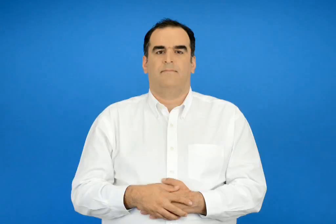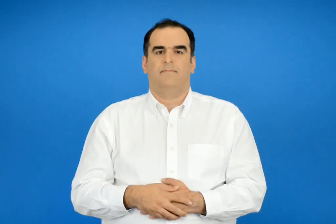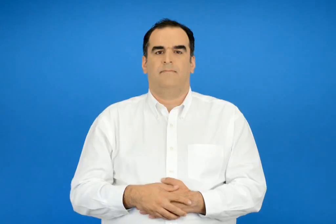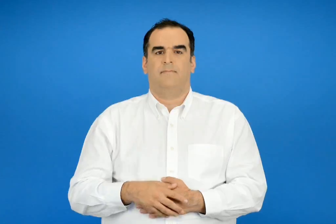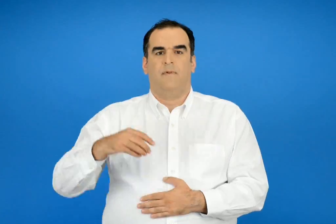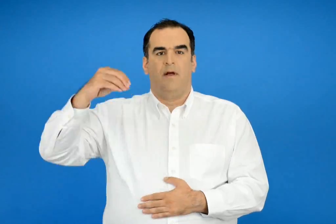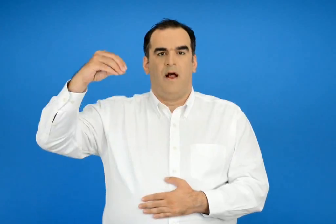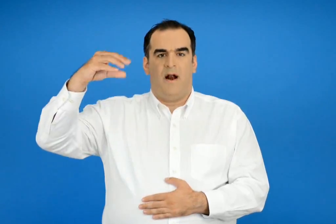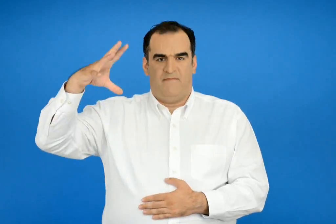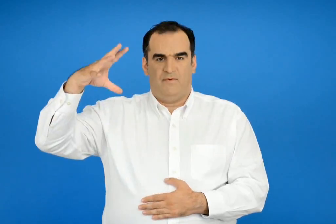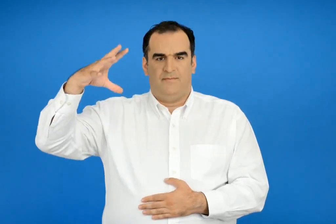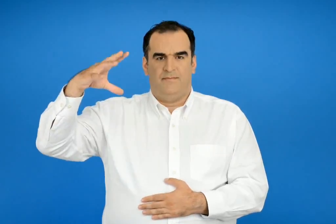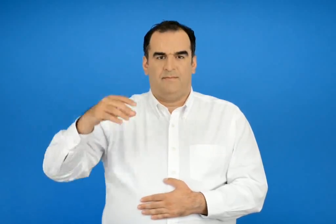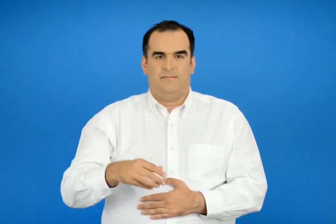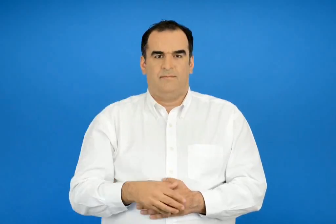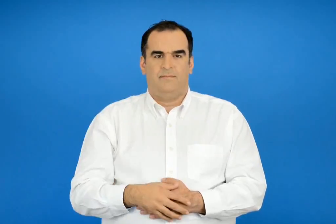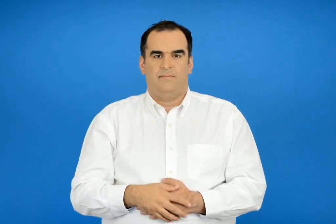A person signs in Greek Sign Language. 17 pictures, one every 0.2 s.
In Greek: ανάβω
